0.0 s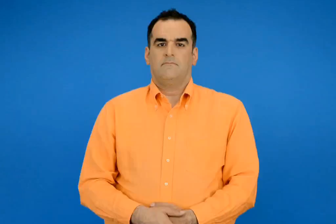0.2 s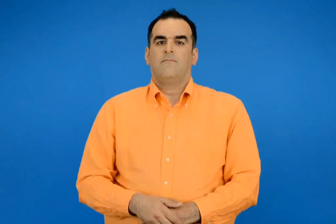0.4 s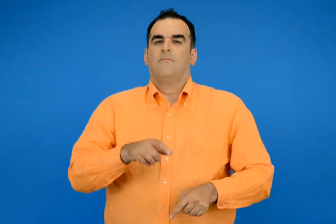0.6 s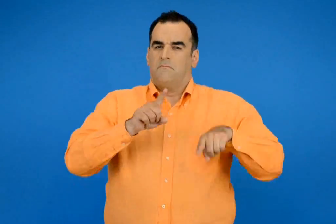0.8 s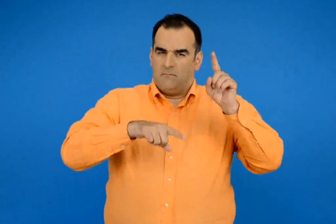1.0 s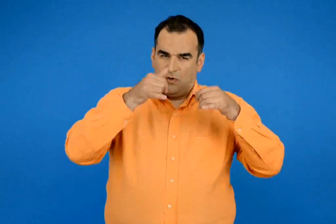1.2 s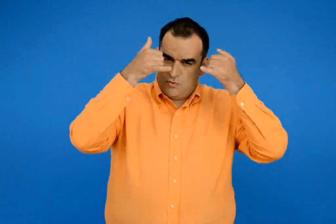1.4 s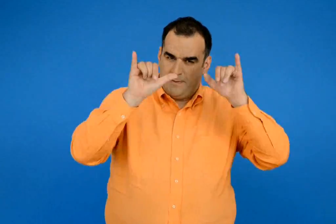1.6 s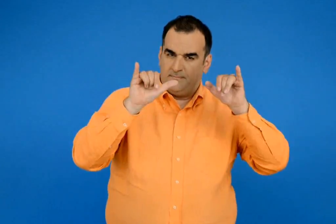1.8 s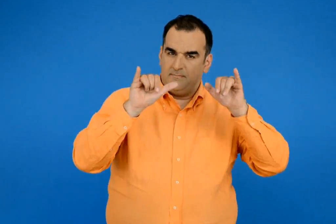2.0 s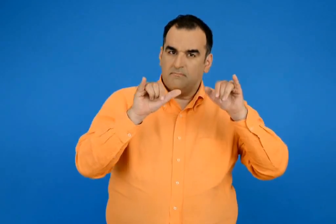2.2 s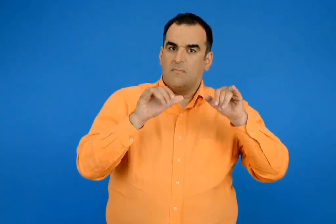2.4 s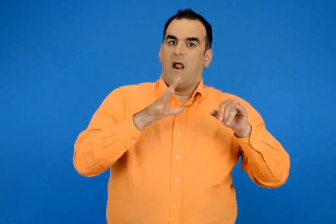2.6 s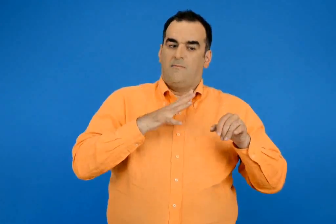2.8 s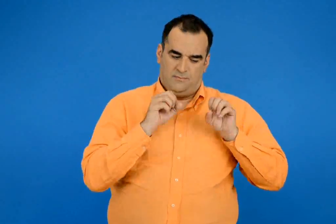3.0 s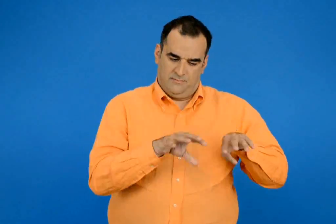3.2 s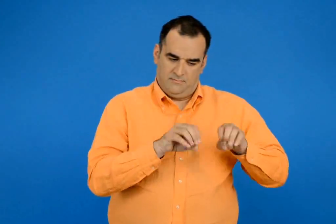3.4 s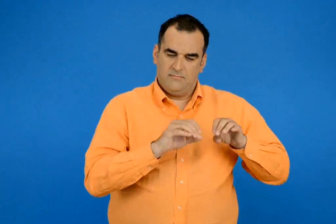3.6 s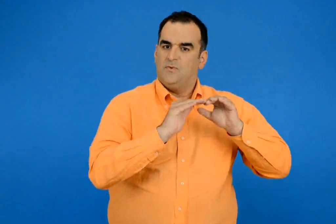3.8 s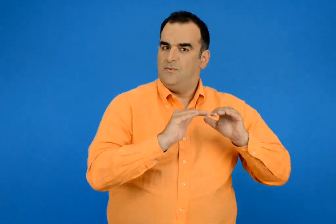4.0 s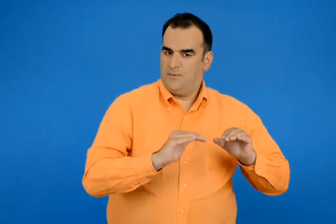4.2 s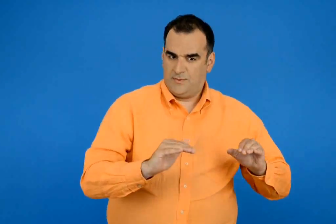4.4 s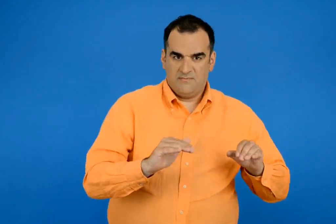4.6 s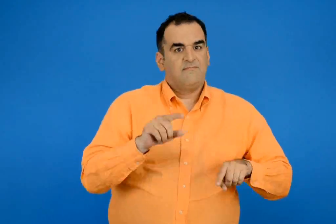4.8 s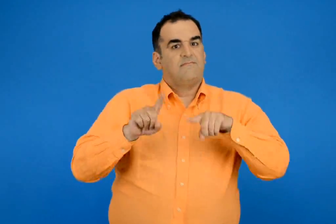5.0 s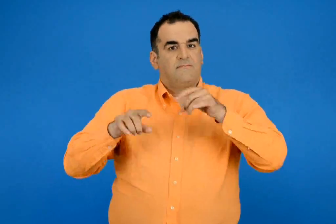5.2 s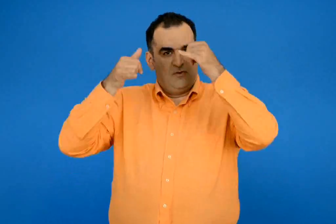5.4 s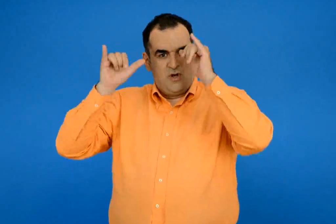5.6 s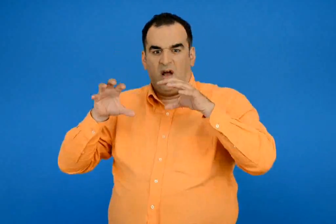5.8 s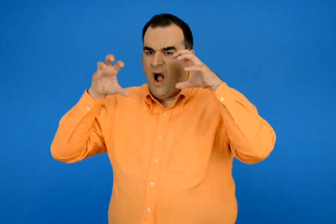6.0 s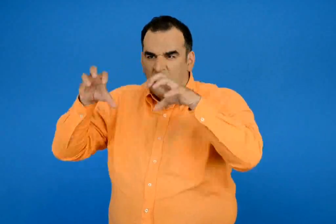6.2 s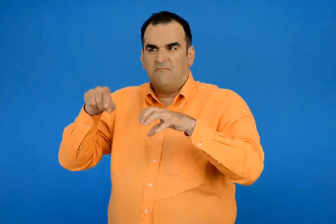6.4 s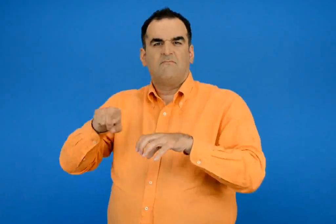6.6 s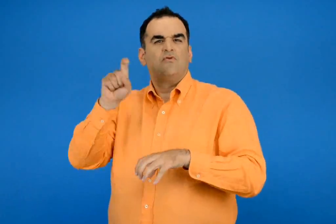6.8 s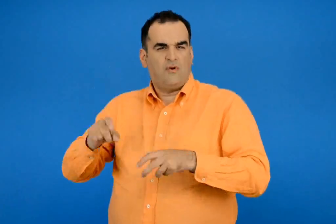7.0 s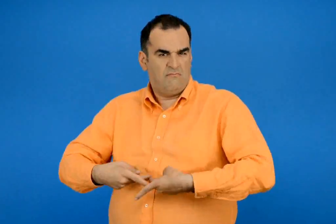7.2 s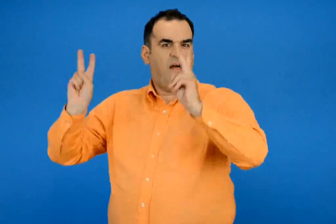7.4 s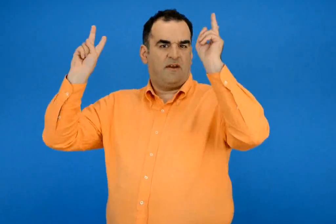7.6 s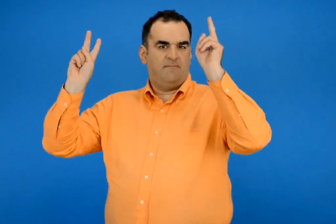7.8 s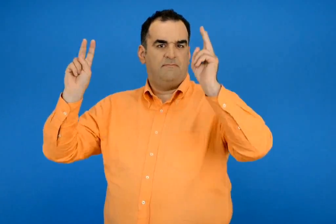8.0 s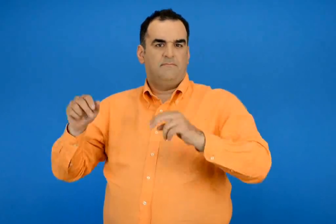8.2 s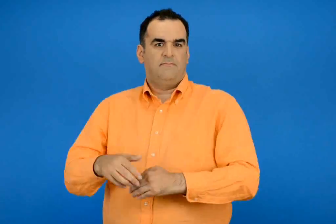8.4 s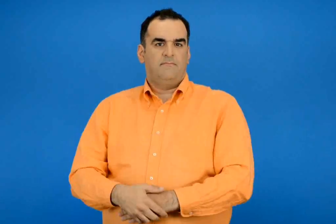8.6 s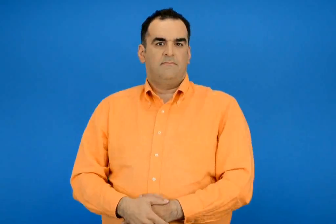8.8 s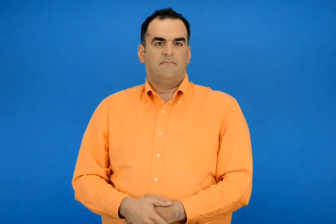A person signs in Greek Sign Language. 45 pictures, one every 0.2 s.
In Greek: αλλά είναι εξημερωμένα από τον άνθρωπο κι αλλά είναι αγρία και ζουν ελευθέρα
